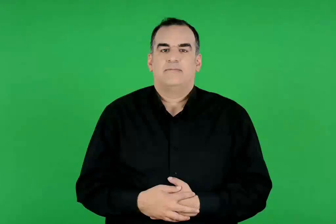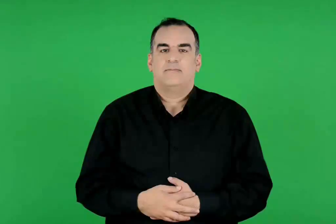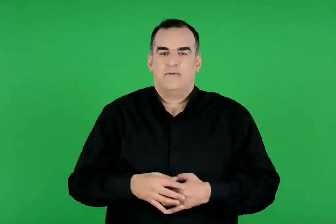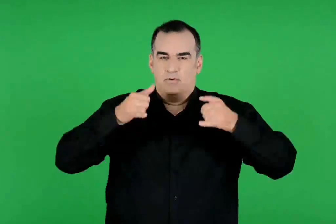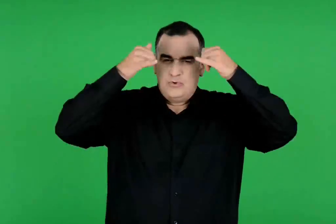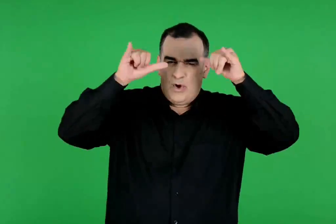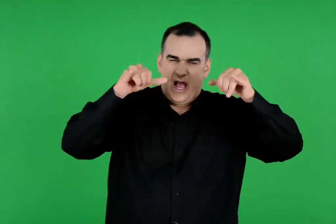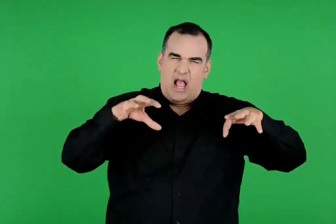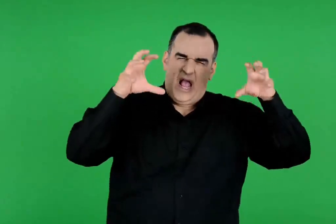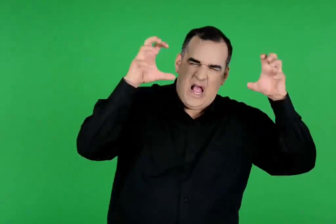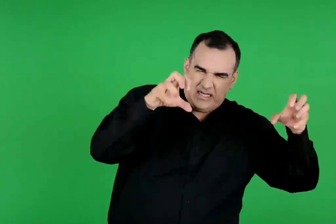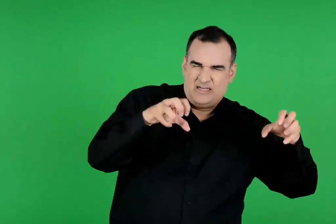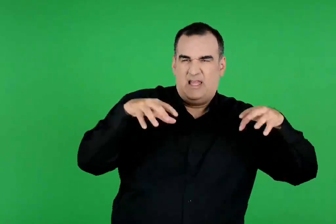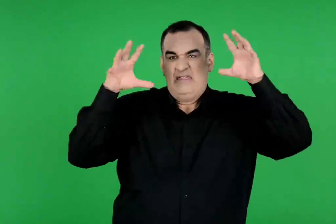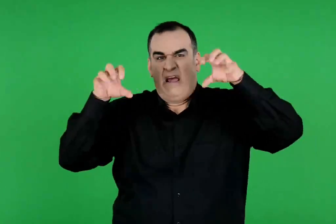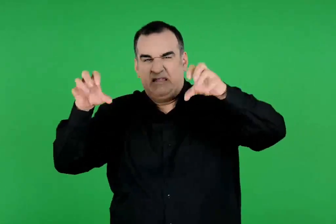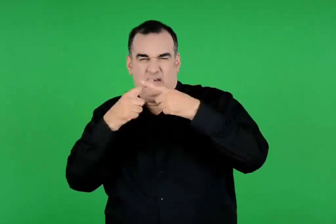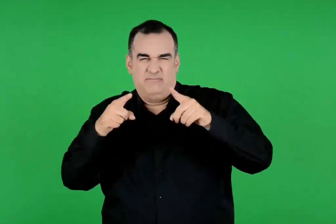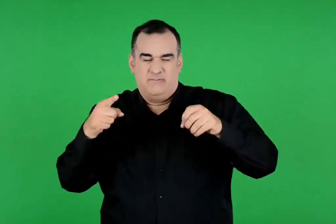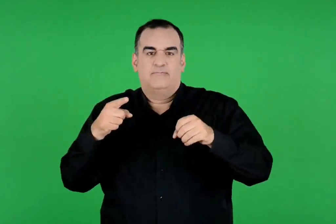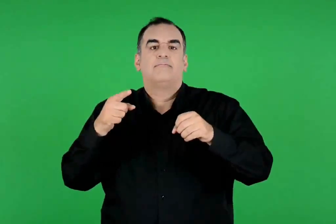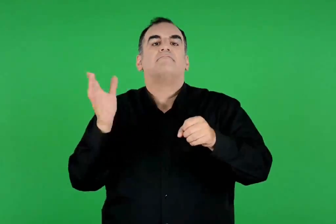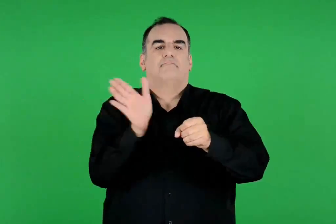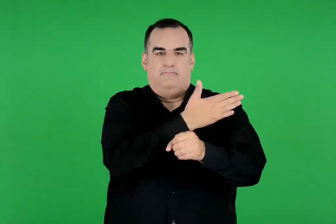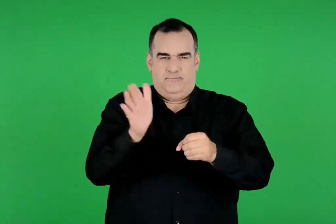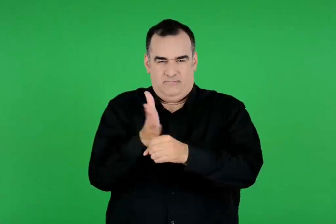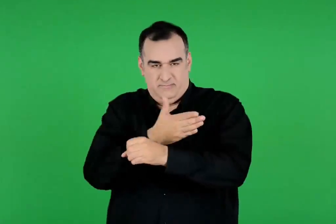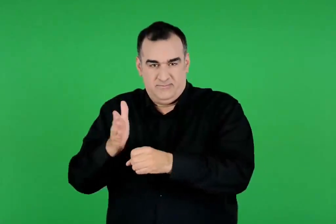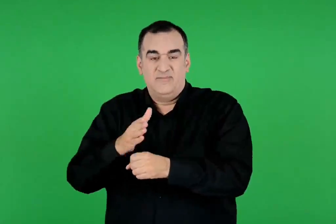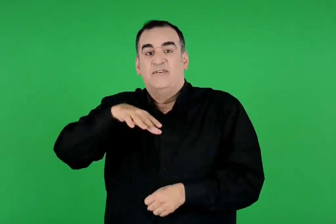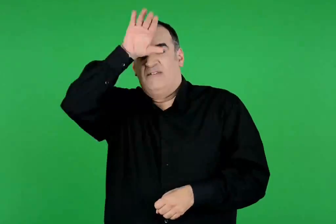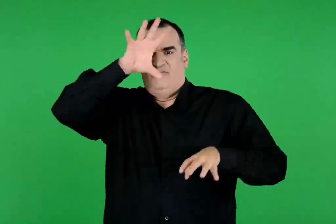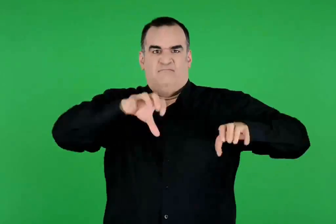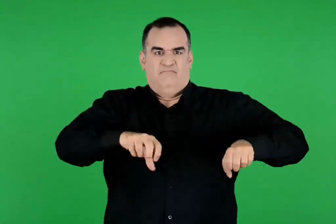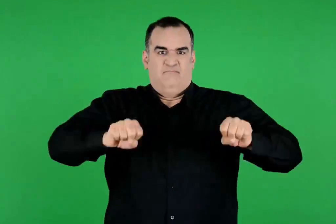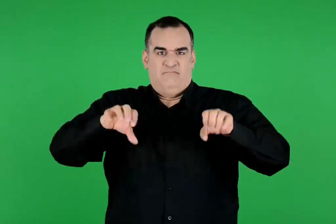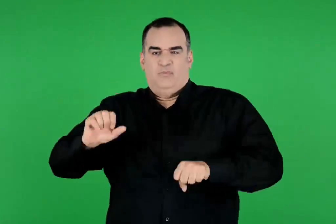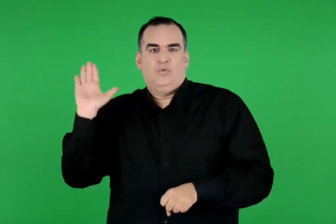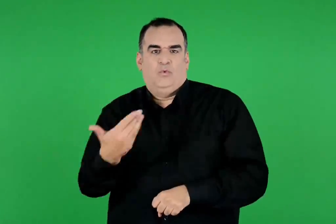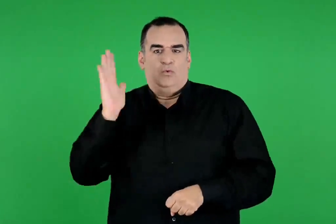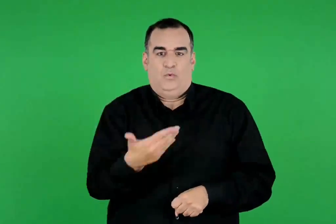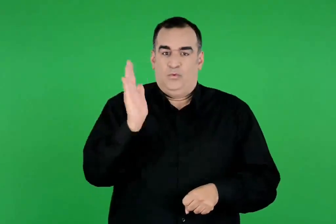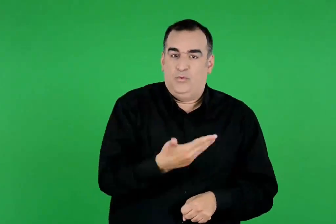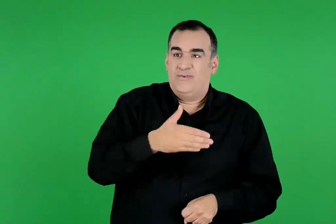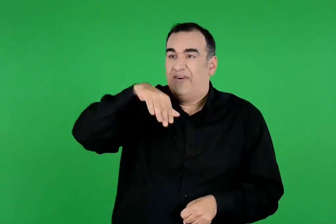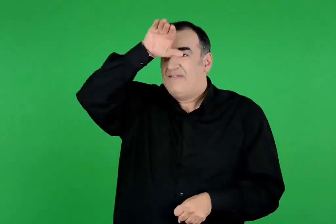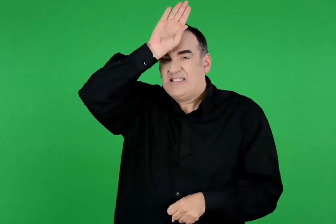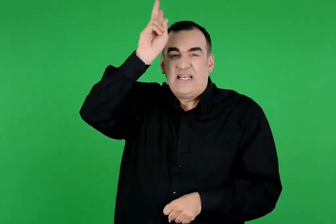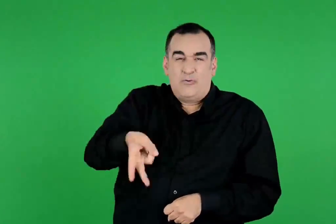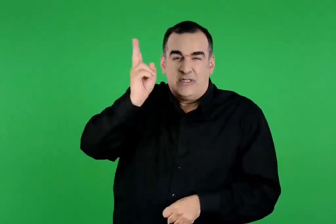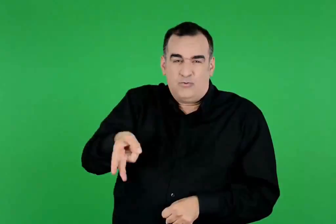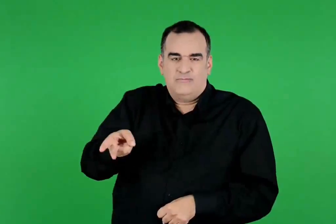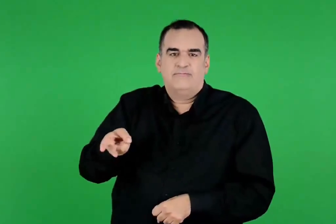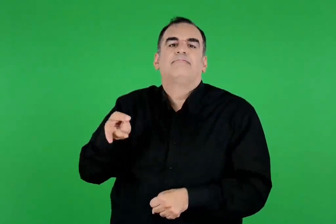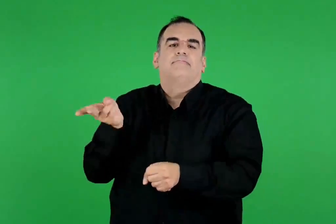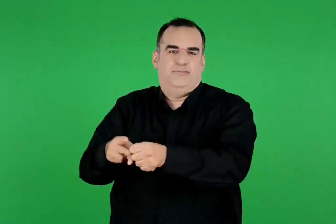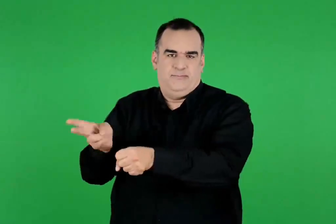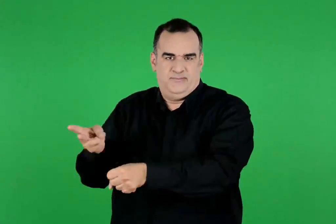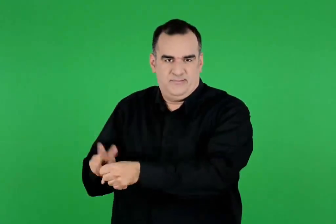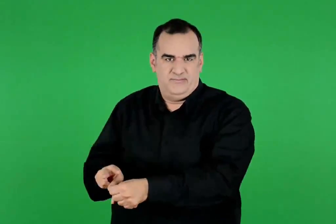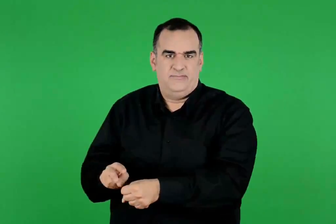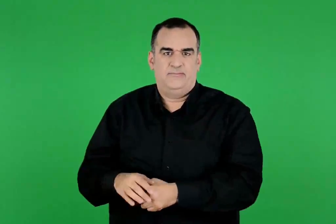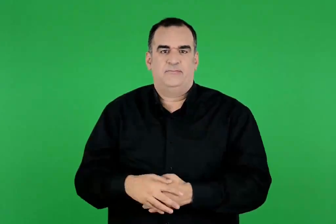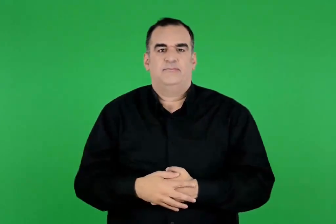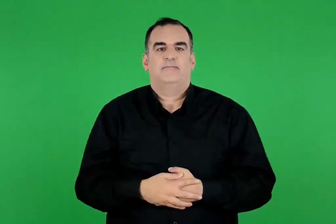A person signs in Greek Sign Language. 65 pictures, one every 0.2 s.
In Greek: εξολόθρευσε άγρια θηρία και τέρατα , έδιωξε τυράννους και σκότωσε κακούς βασιλιάδες
